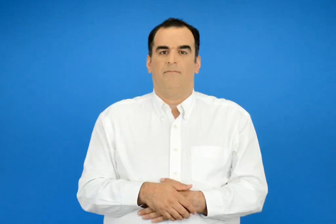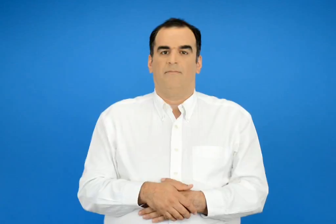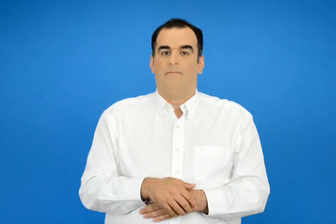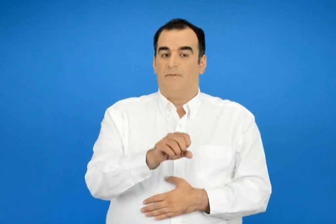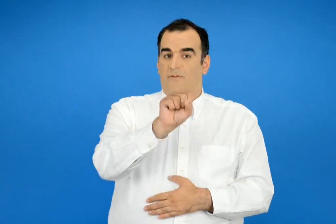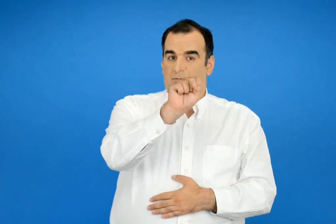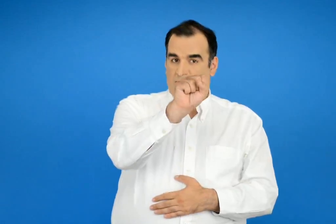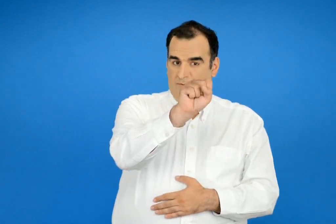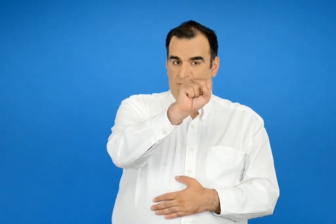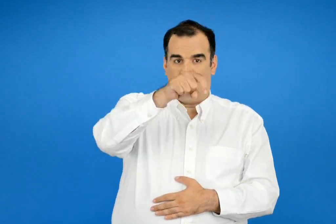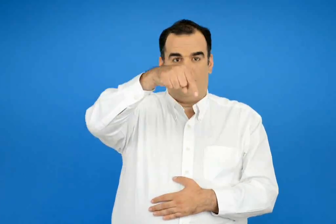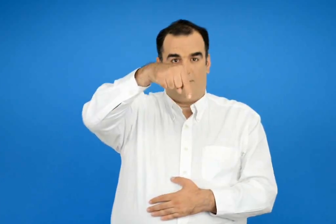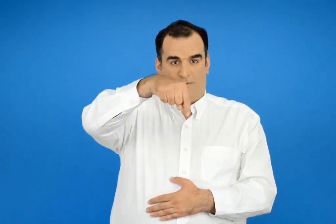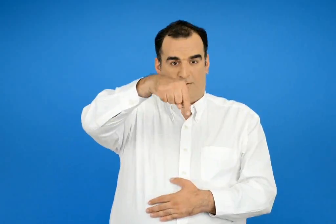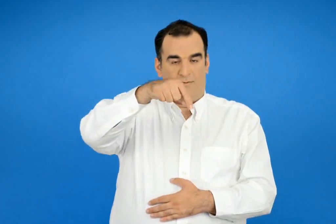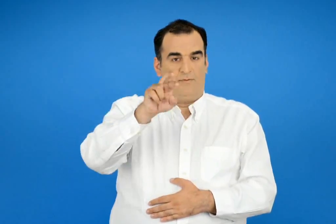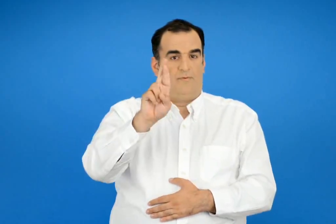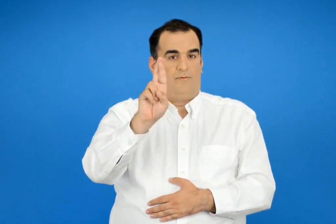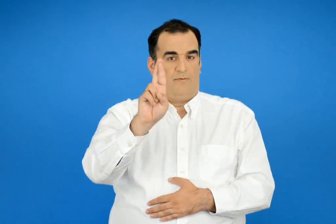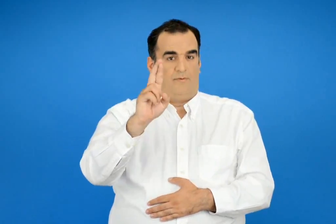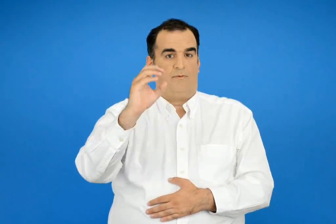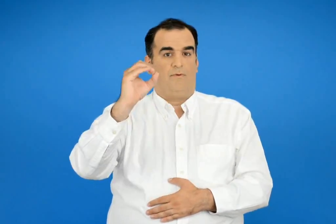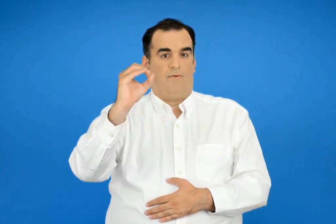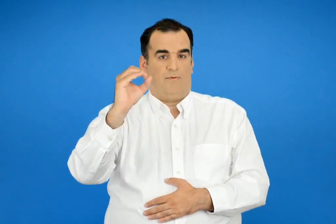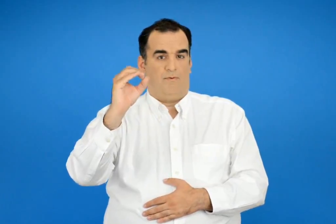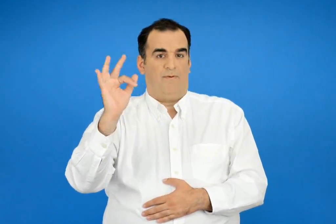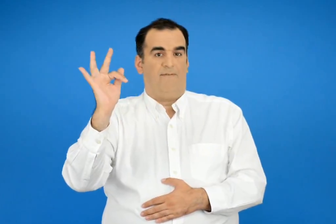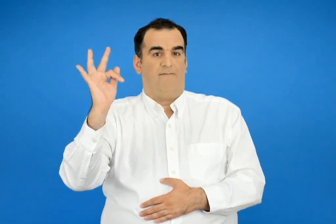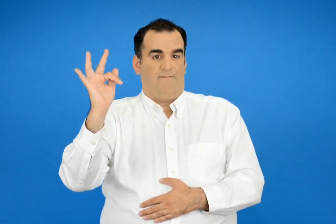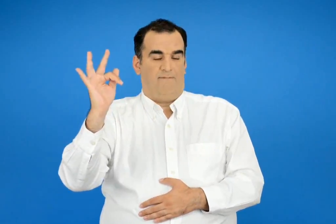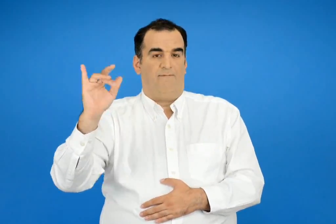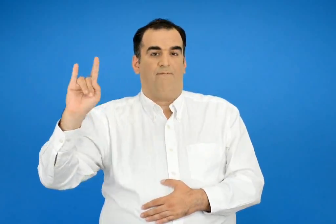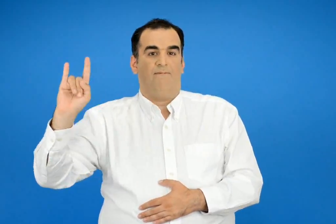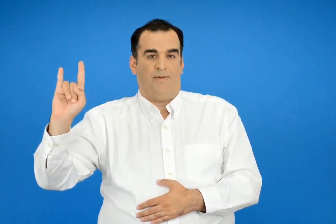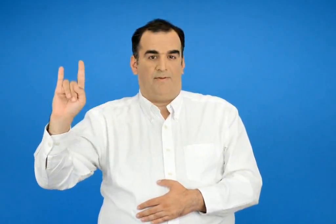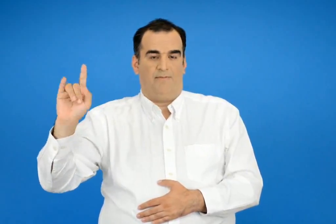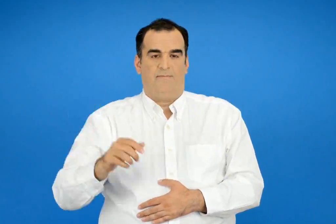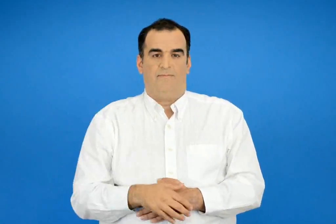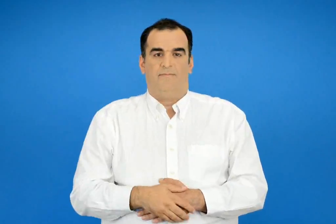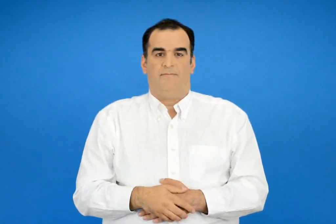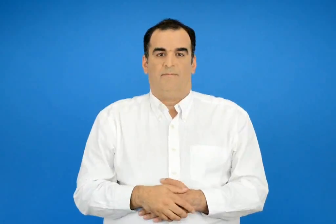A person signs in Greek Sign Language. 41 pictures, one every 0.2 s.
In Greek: σ τ ρ ο φ η στροφή
